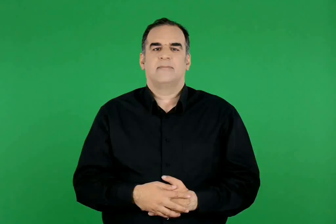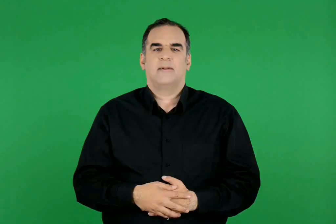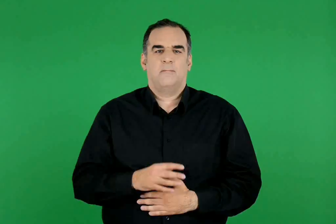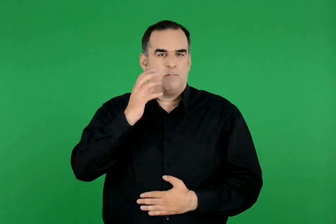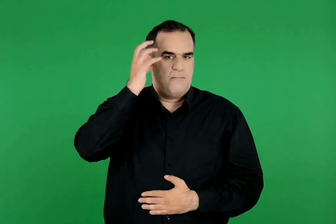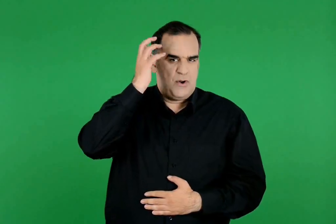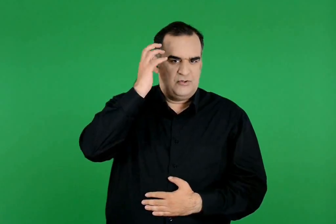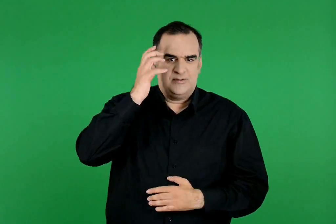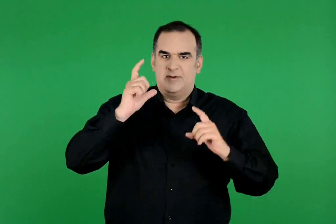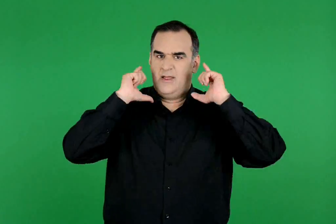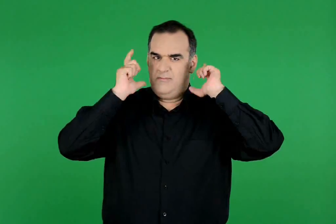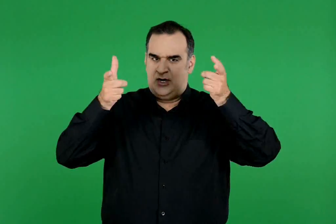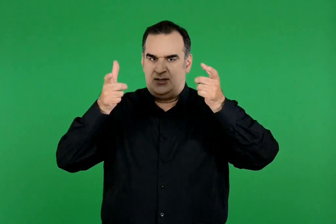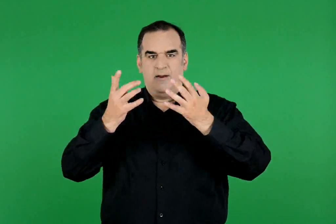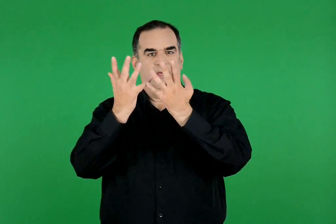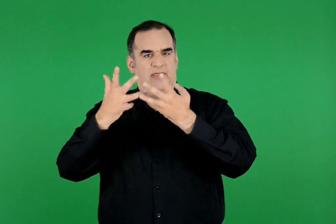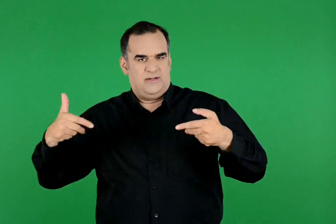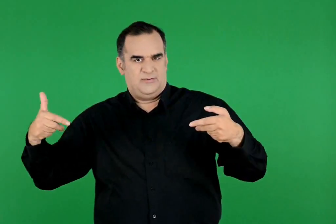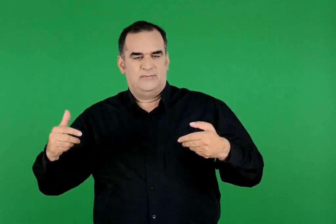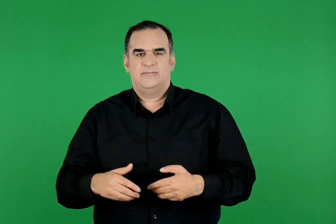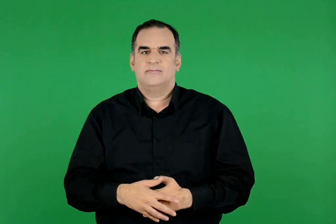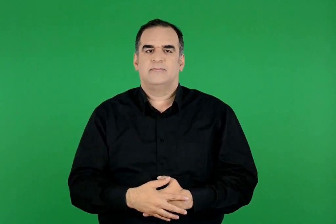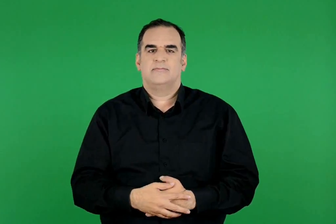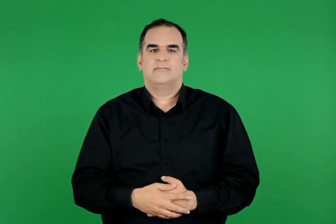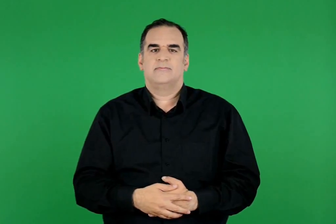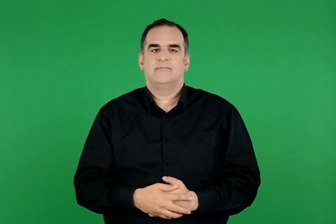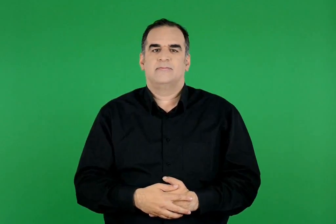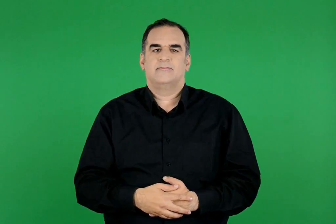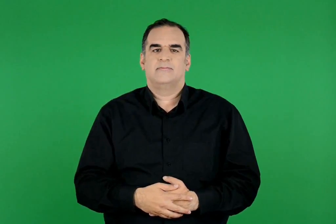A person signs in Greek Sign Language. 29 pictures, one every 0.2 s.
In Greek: η μόρφωση , η δημοκρατία , το θέατρο ,
